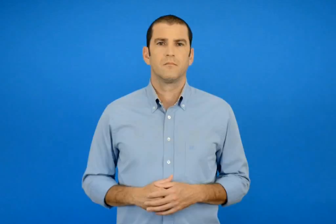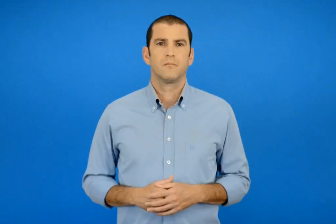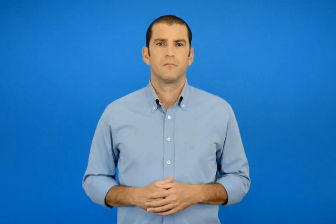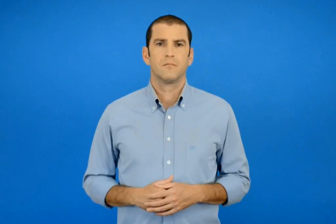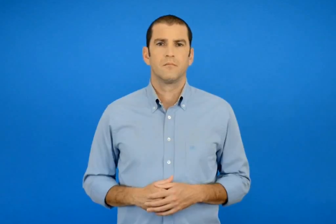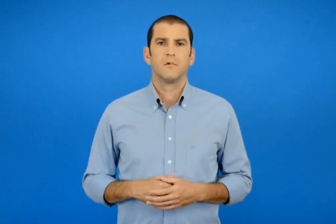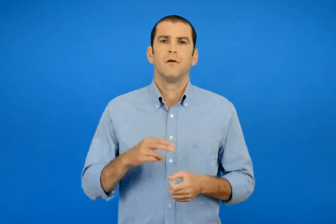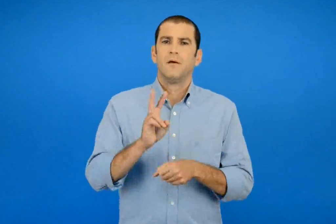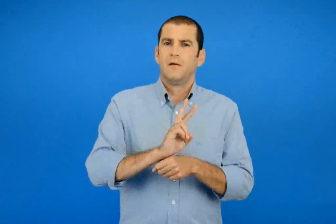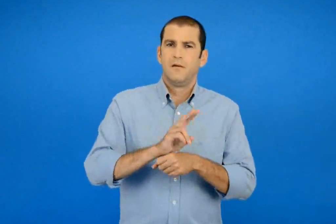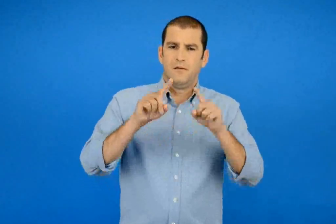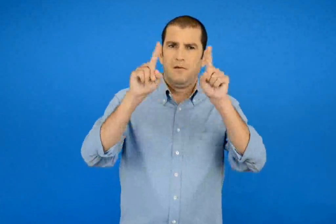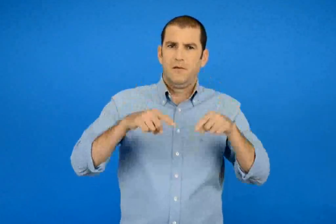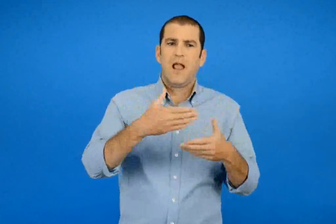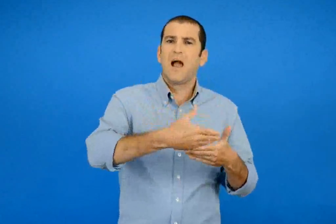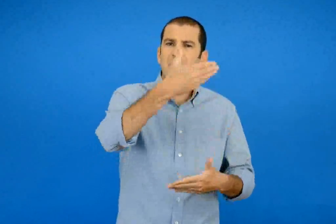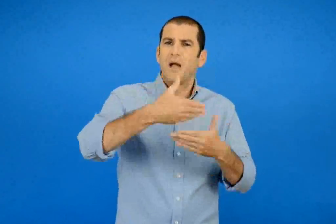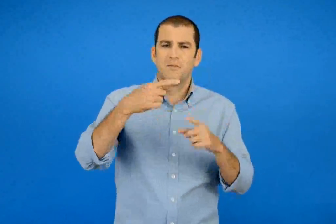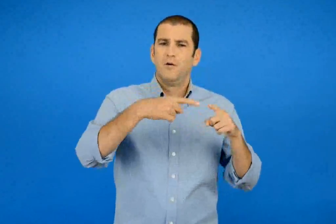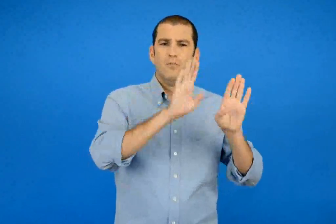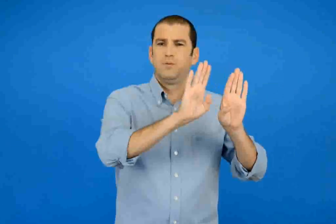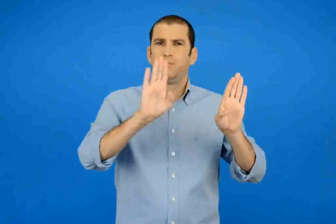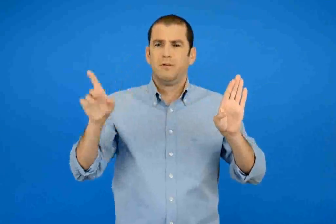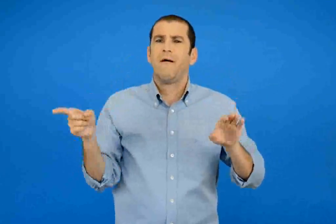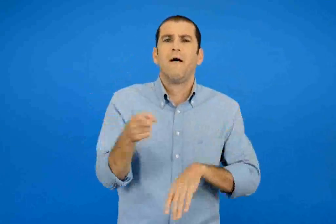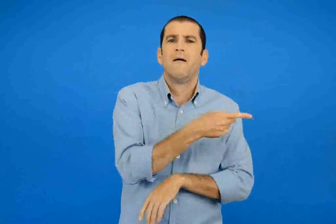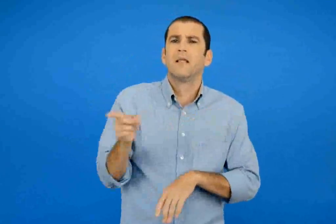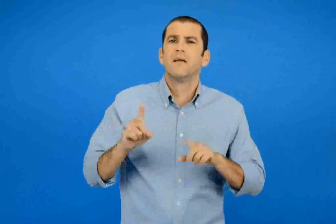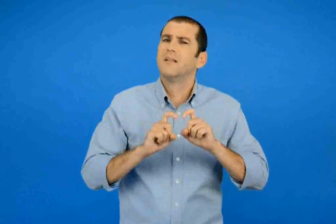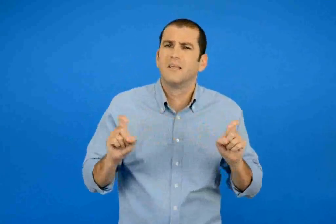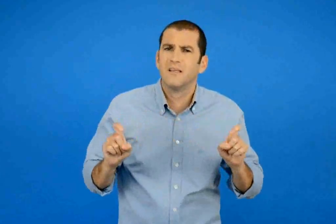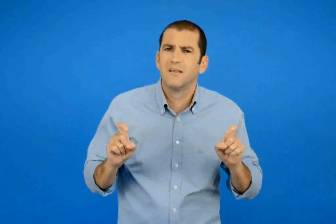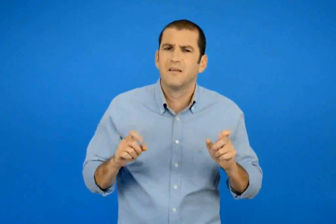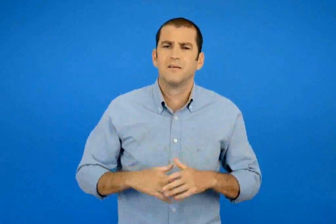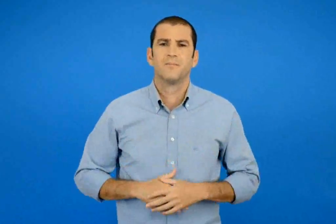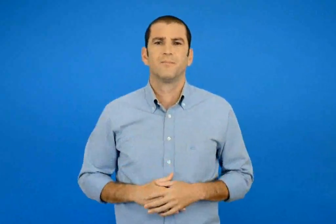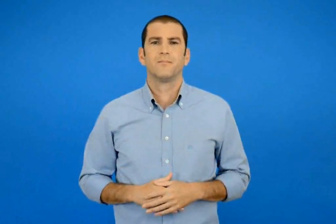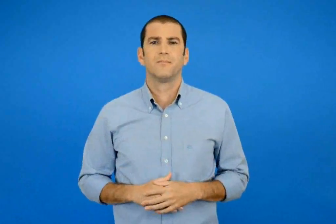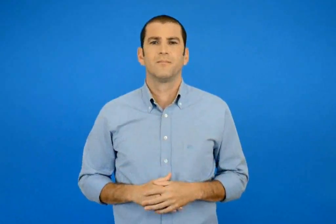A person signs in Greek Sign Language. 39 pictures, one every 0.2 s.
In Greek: τι έντυπα είναι αυτά ;
